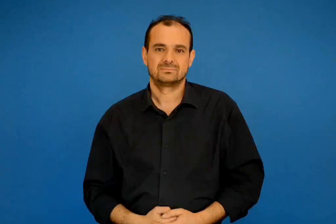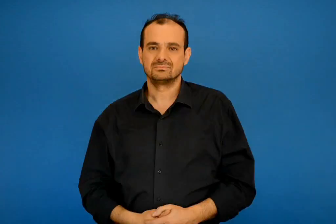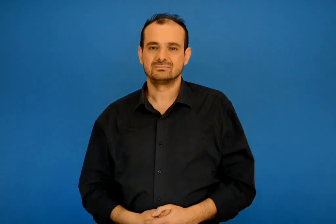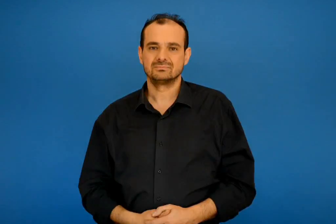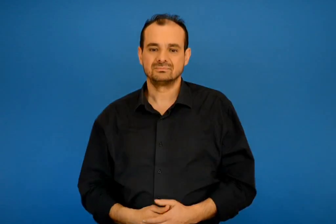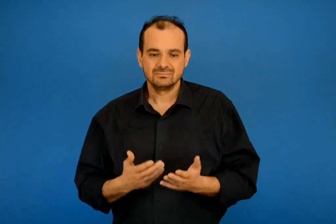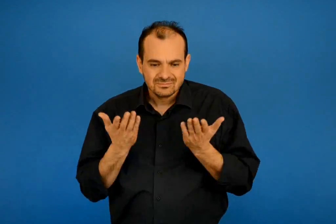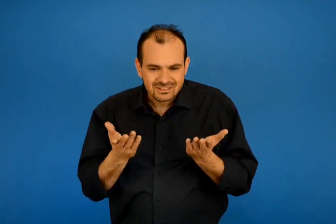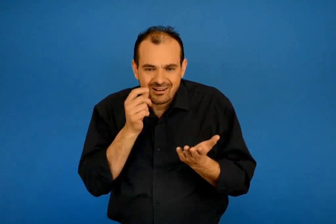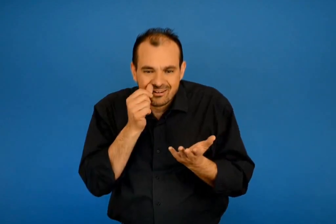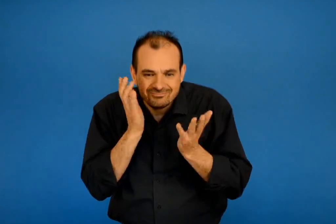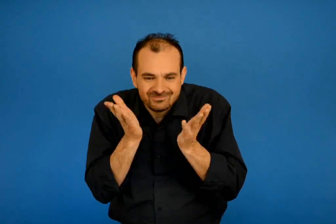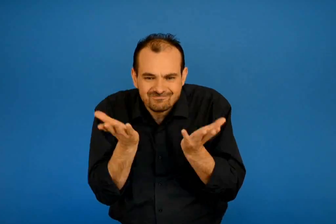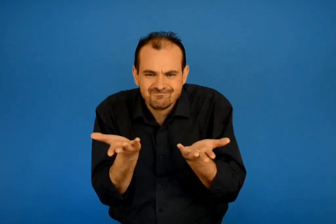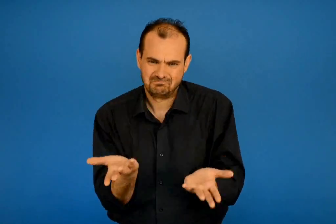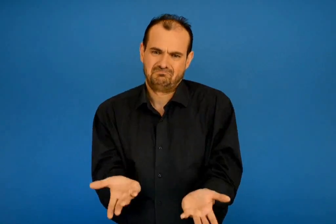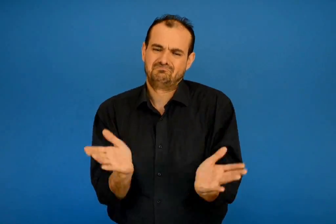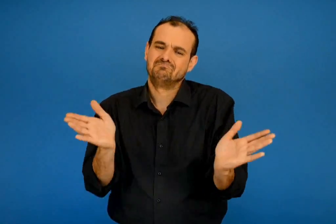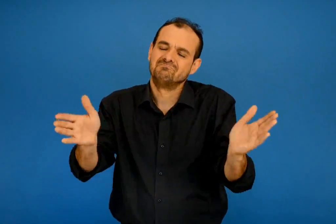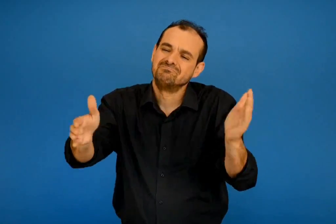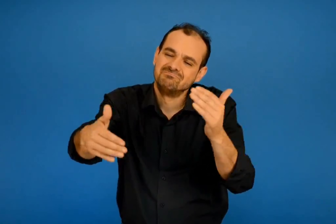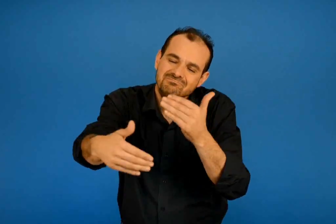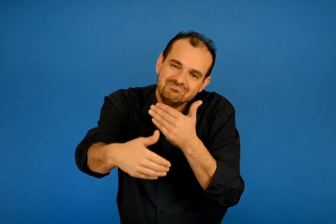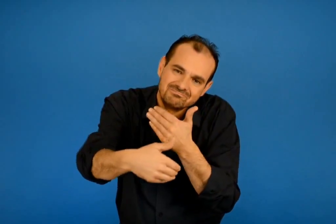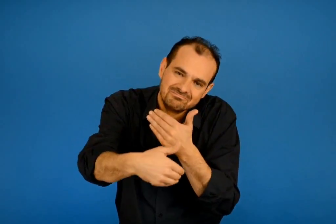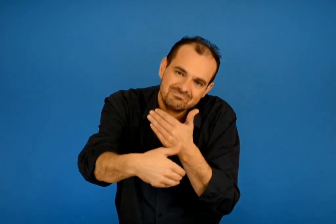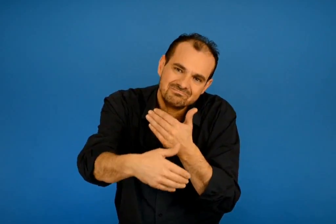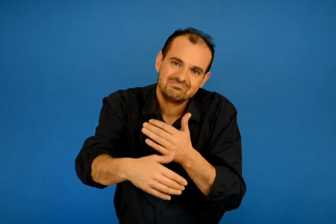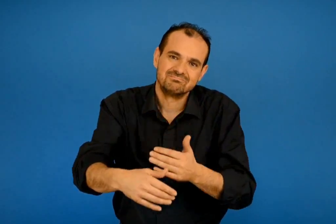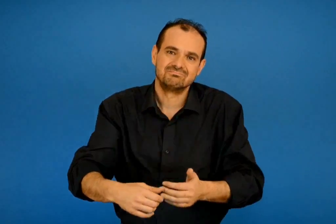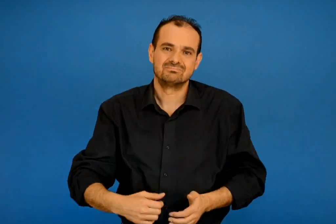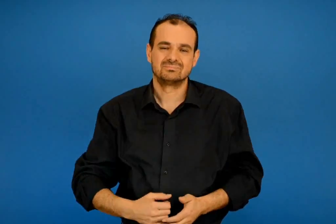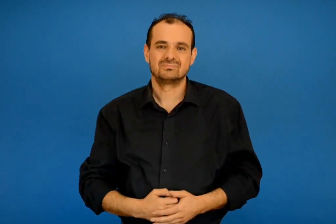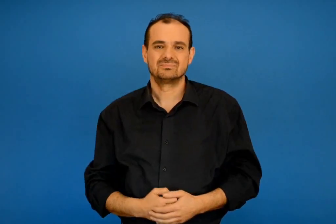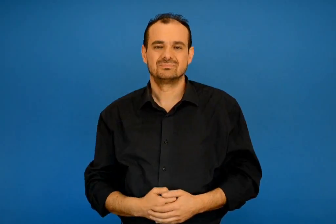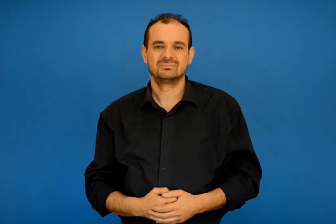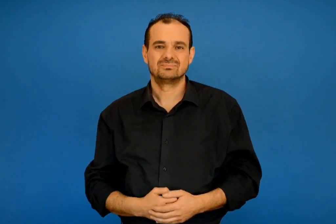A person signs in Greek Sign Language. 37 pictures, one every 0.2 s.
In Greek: τι έχεις αγοράκι μου ; ρώτησε παίρνοντας τον αγκαλιά
